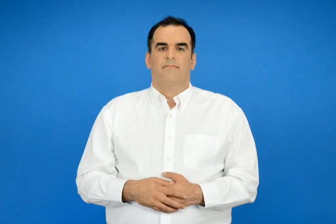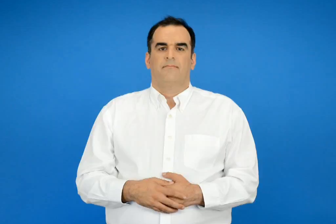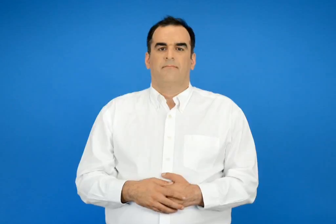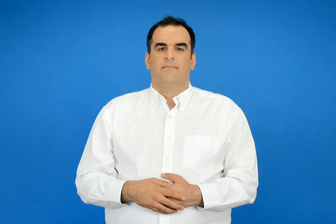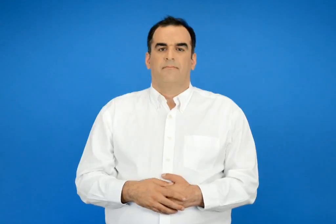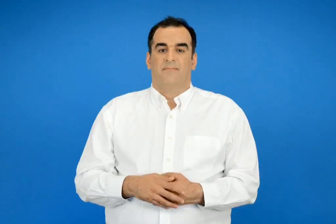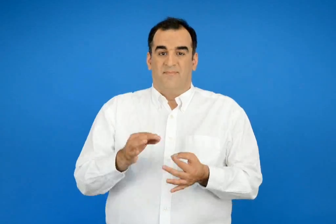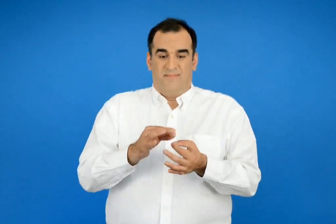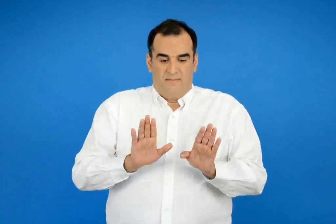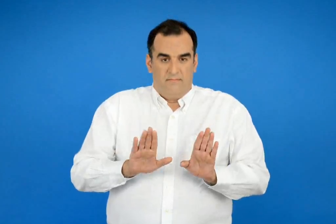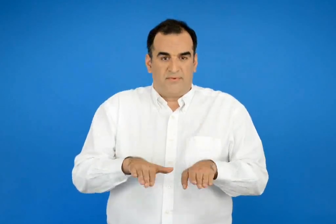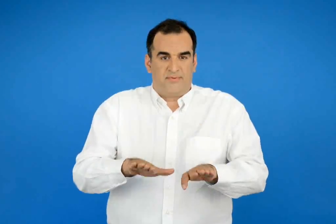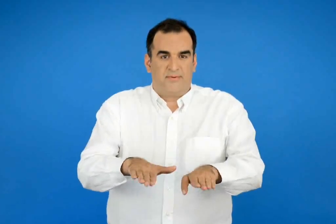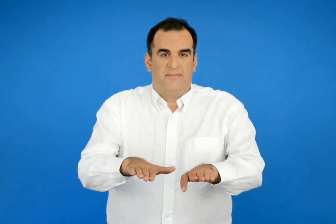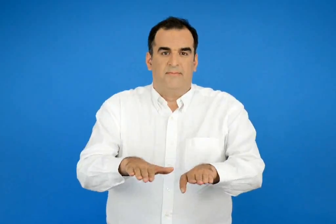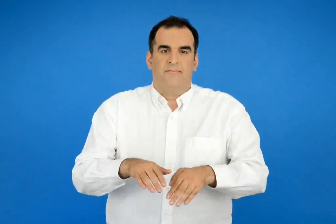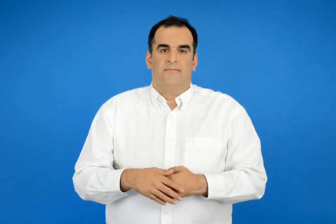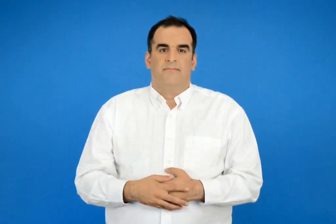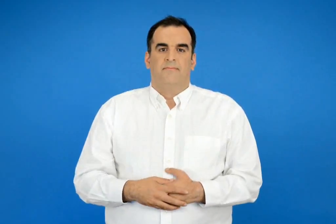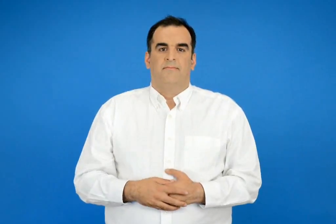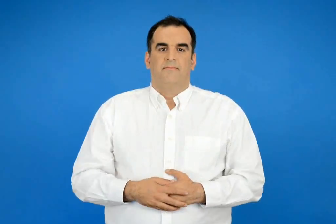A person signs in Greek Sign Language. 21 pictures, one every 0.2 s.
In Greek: ραπτομηχανή
